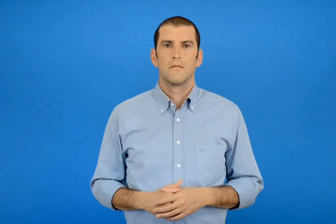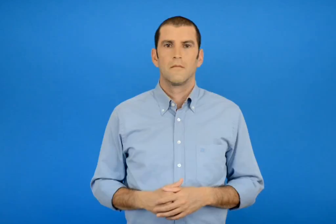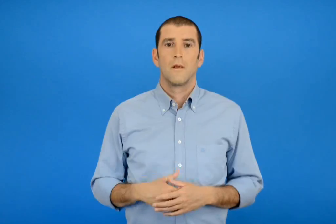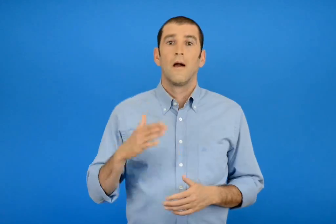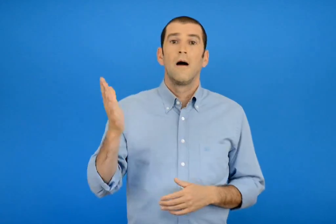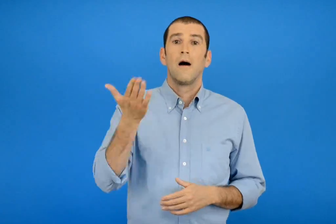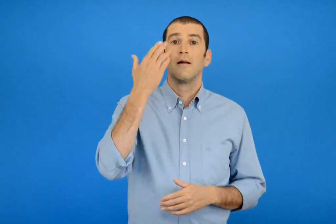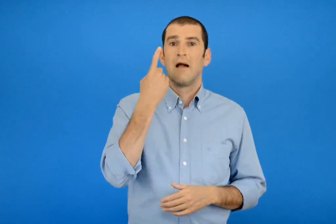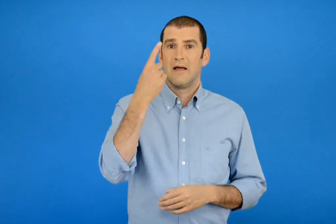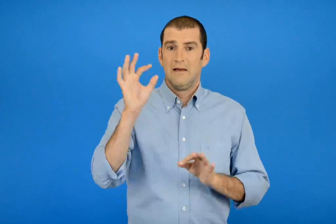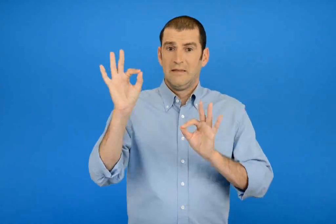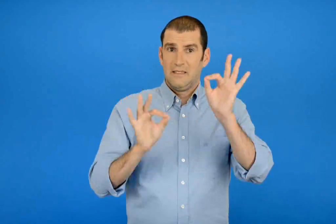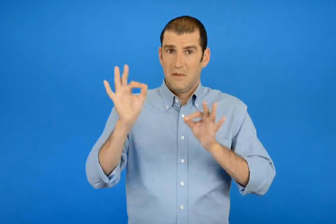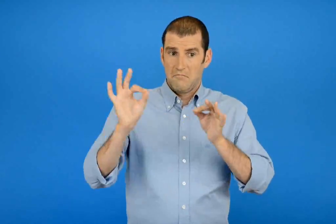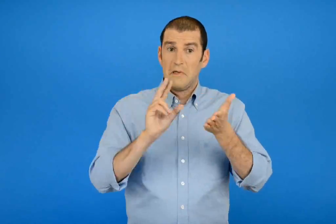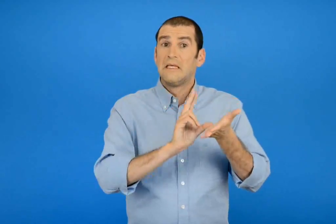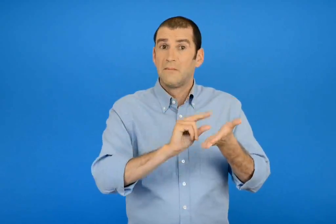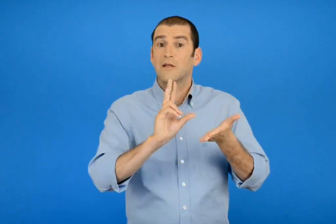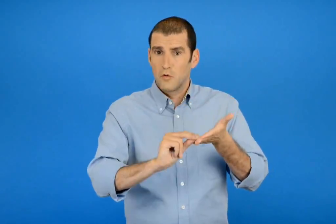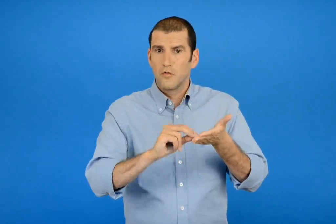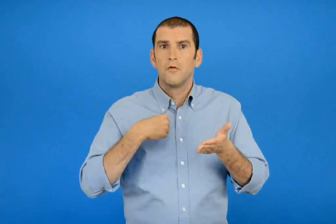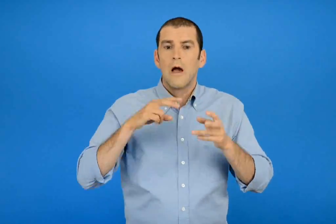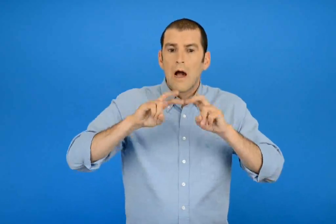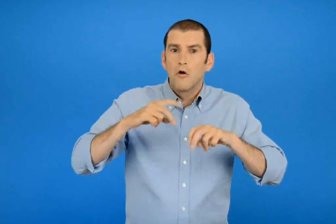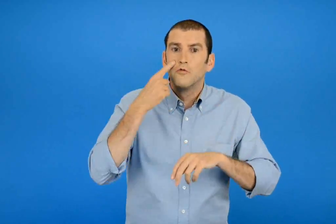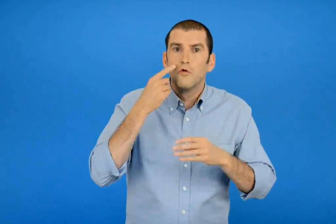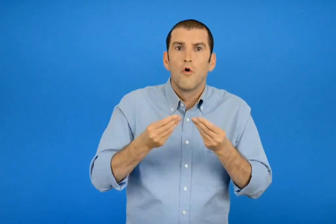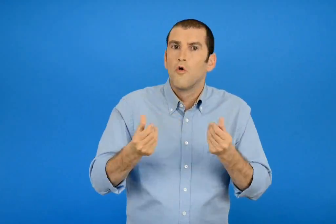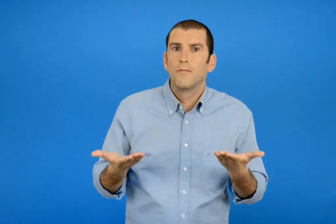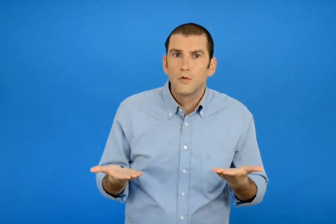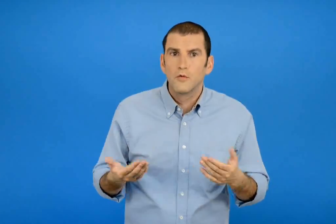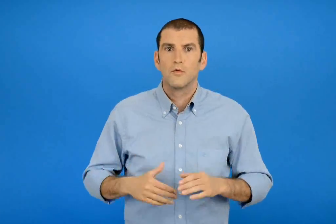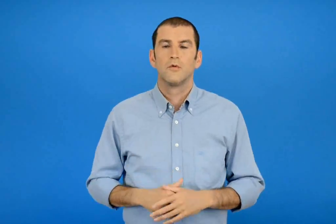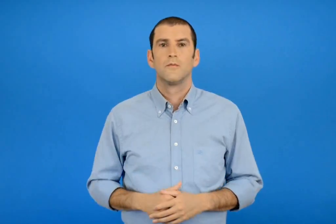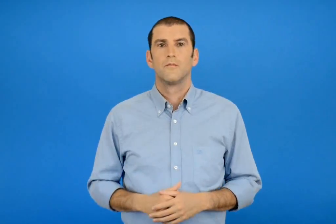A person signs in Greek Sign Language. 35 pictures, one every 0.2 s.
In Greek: πως ελέγχω αν ένα σχήμα είναι συμμετρικό ;
